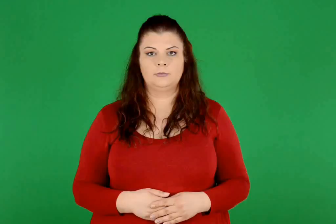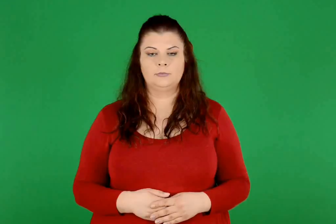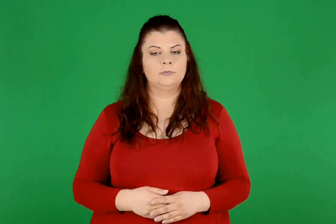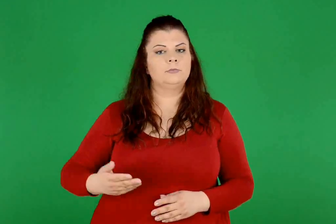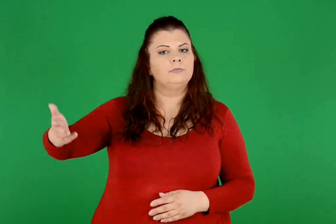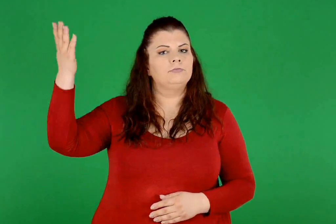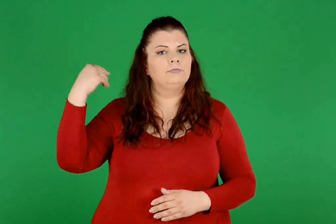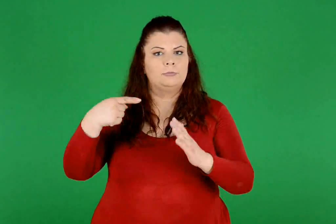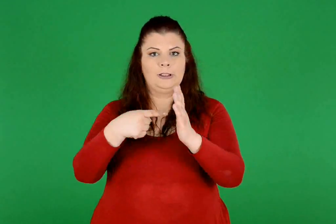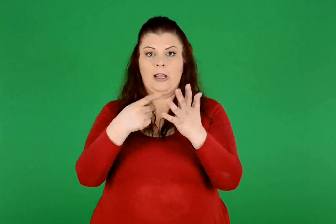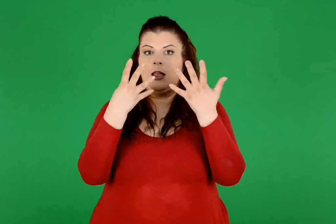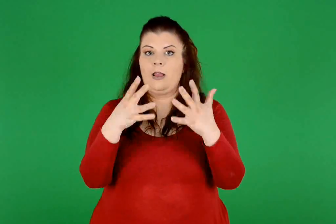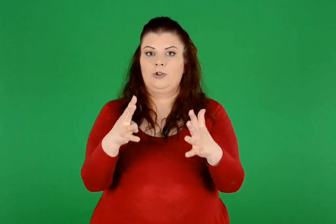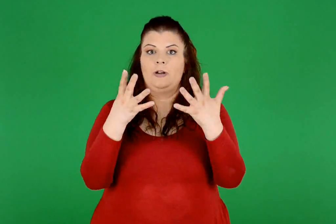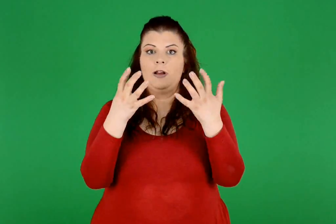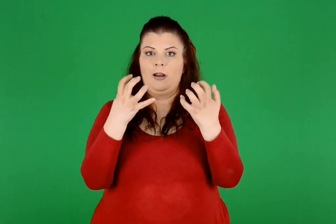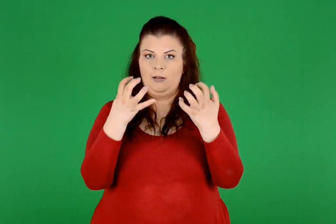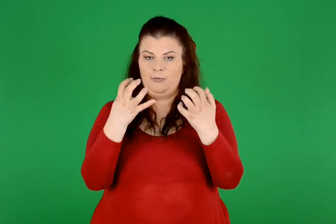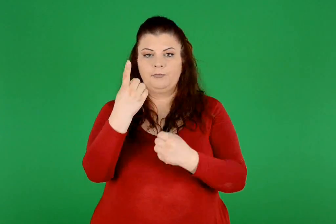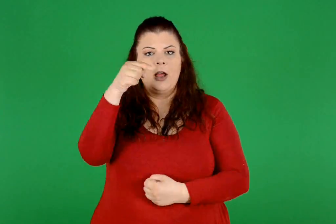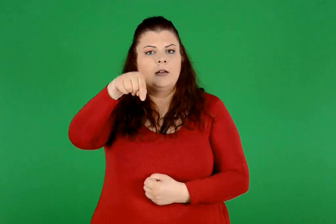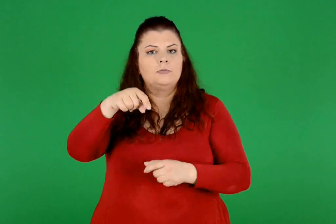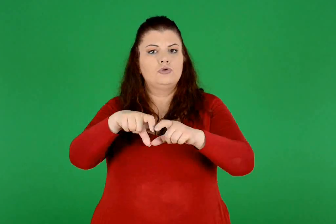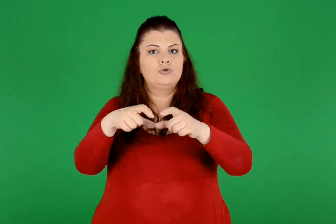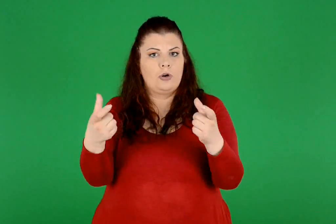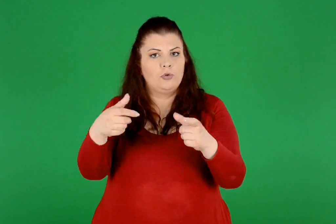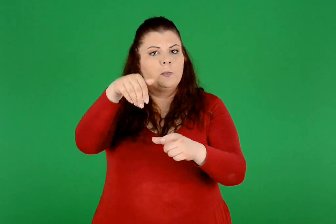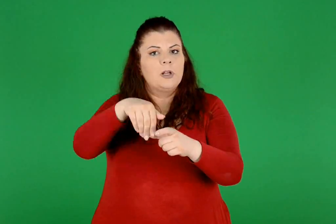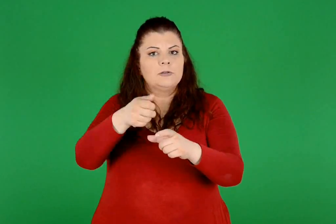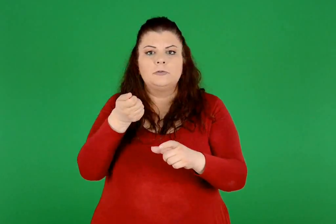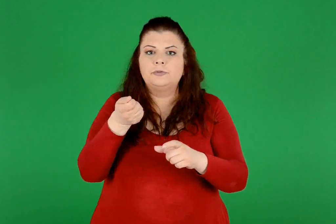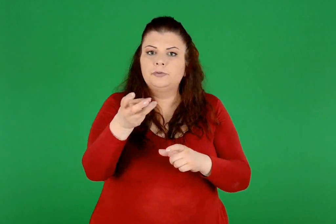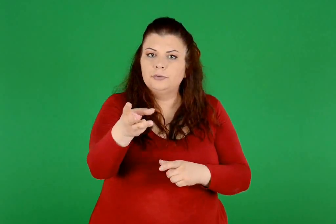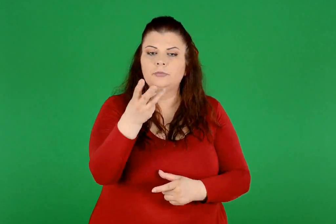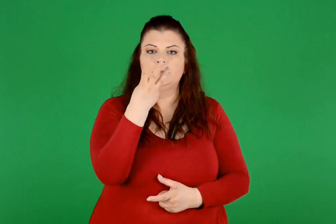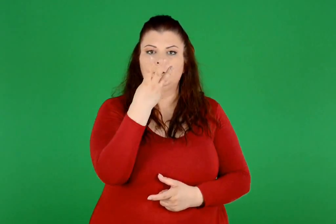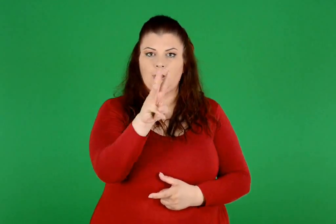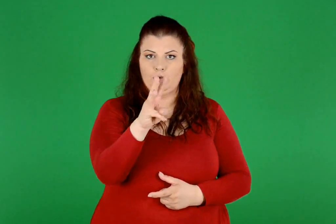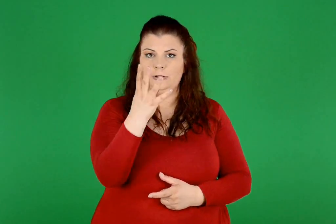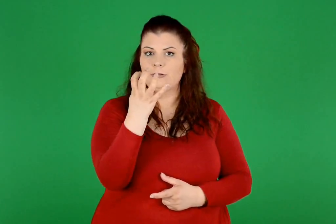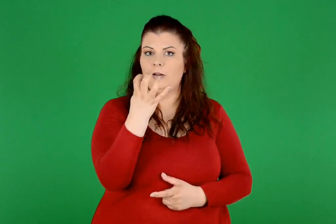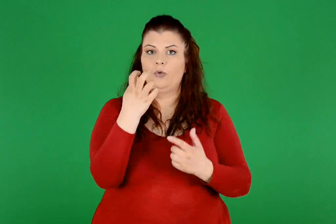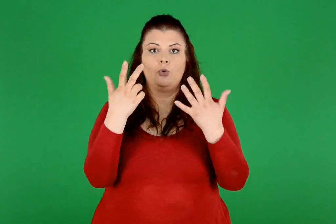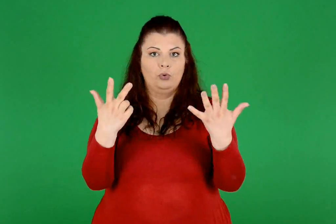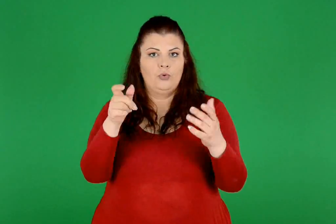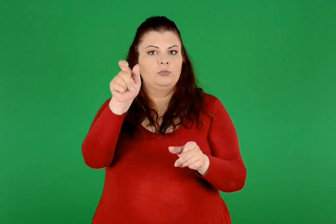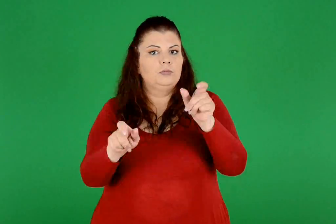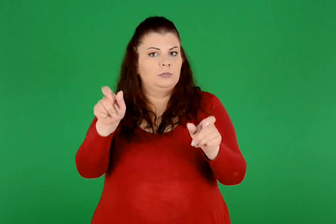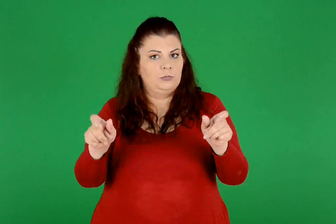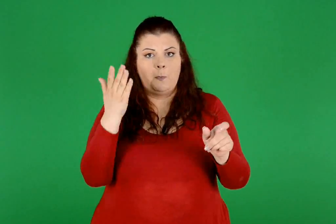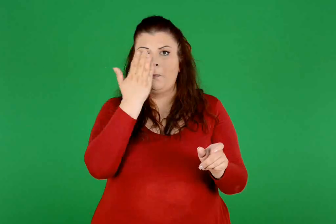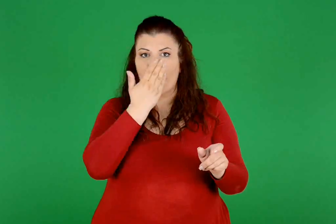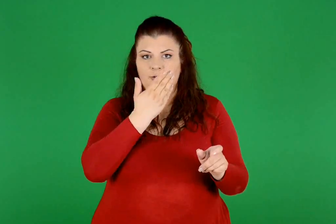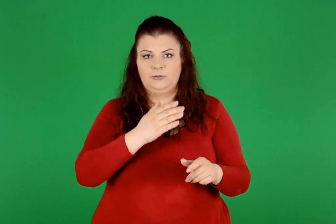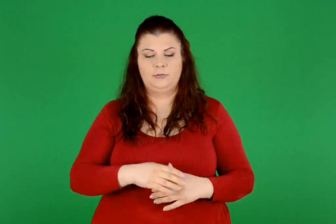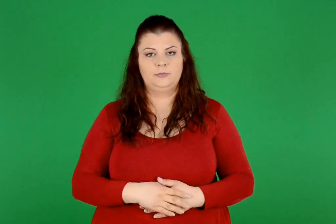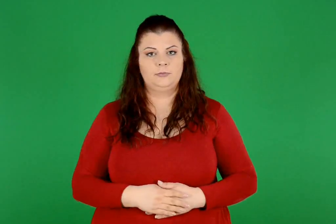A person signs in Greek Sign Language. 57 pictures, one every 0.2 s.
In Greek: σε ένα σχολείο το 1990 υπήρχαν 348 μαθητές
